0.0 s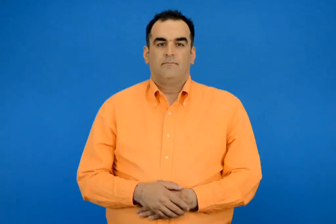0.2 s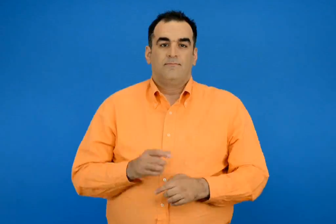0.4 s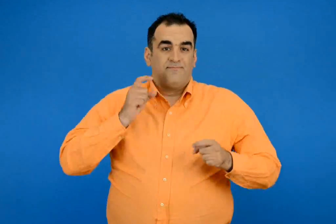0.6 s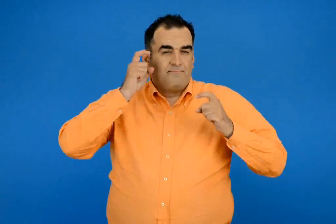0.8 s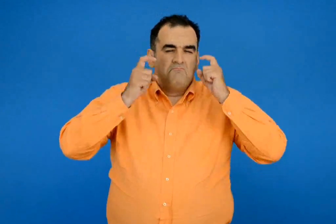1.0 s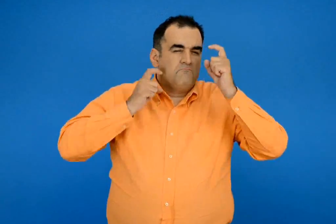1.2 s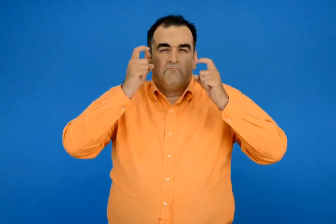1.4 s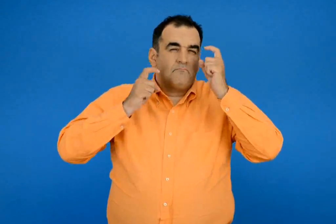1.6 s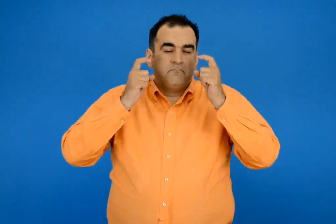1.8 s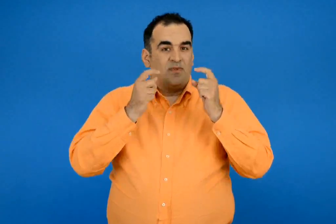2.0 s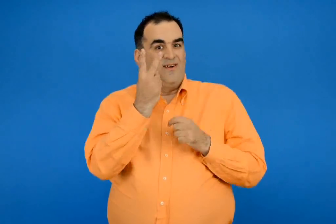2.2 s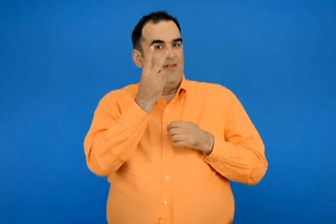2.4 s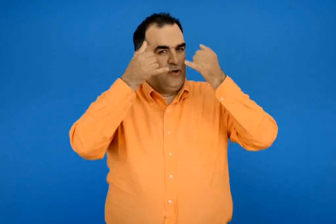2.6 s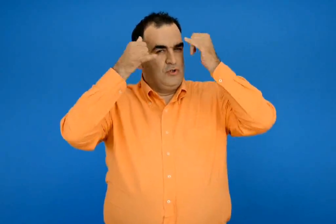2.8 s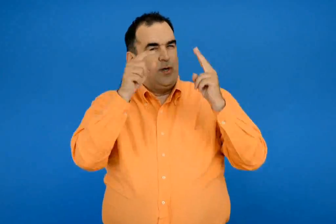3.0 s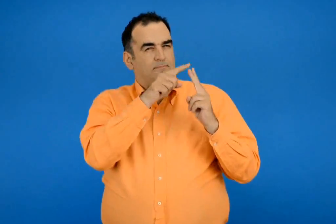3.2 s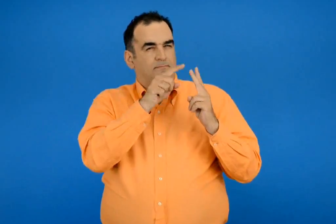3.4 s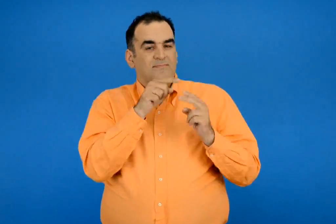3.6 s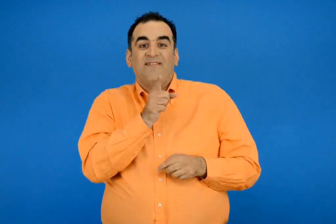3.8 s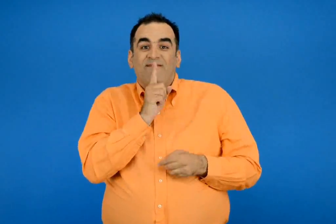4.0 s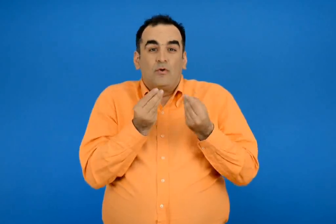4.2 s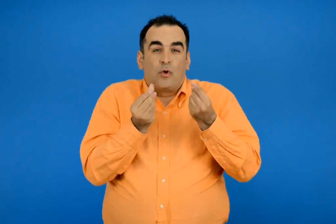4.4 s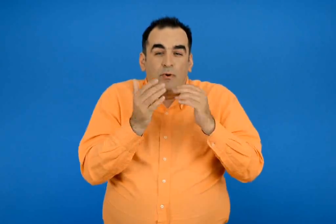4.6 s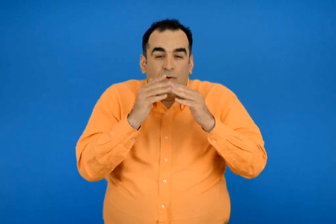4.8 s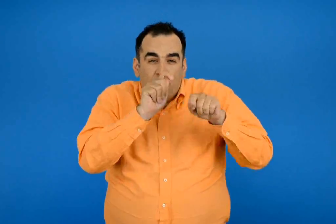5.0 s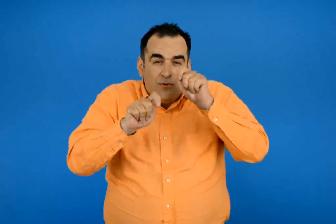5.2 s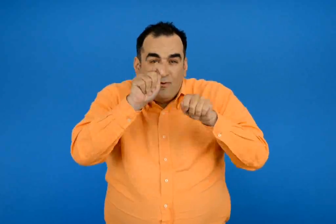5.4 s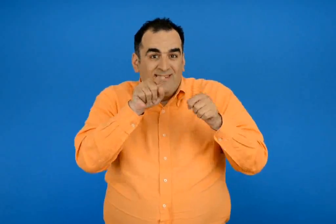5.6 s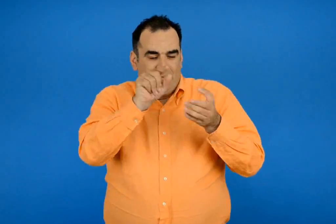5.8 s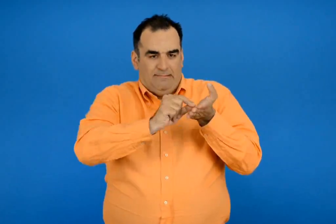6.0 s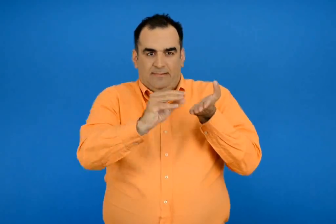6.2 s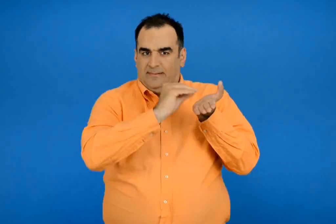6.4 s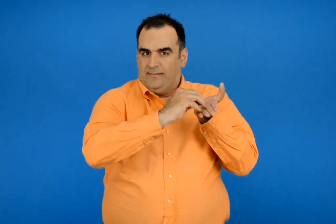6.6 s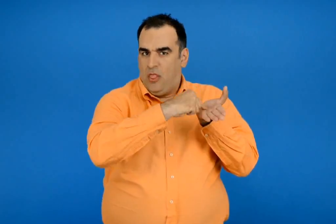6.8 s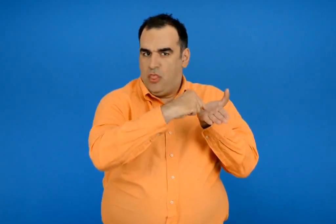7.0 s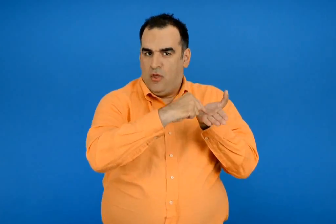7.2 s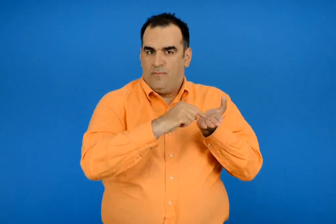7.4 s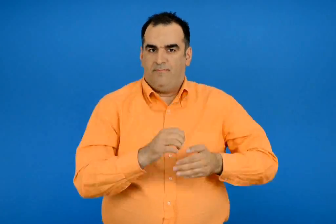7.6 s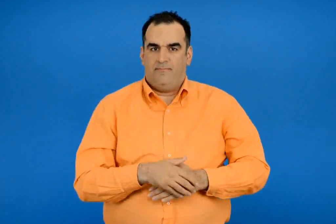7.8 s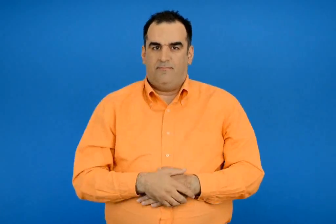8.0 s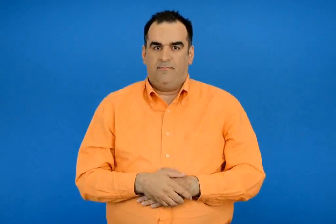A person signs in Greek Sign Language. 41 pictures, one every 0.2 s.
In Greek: σκέφτομαι δυο ζώα που φτιάχνουν με αυτό τον τρόπο τη φωλιά τους και τα γραφώ εδώ
